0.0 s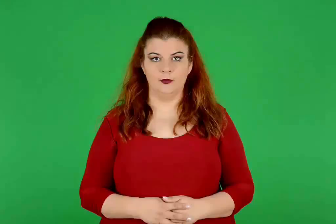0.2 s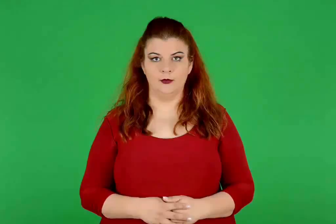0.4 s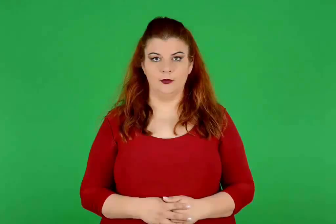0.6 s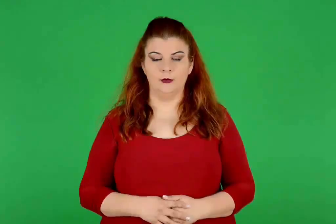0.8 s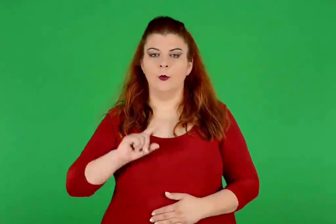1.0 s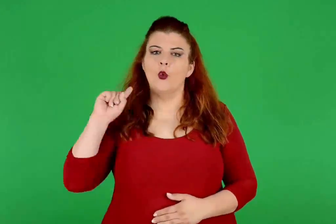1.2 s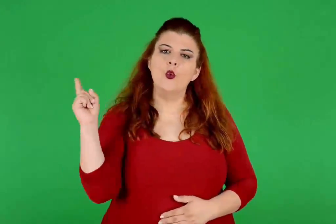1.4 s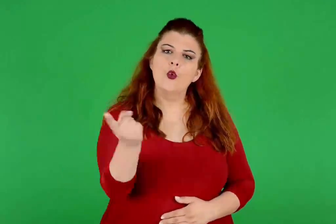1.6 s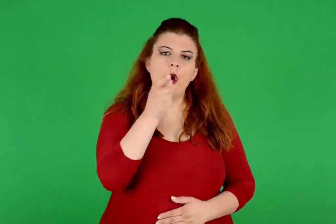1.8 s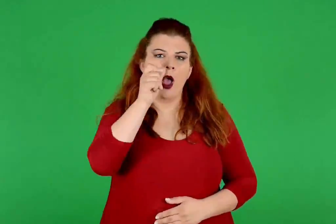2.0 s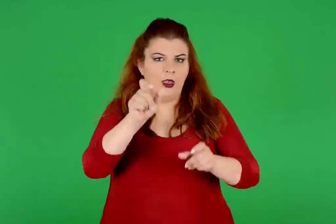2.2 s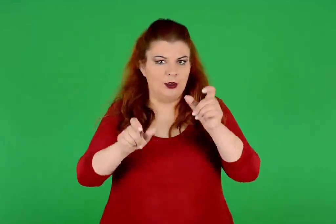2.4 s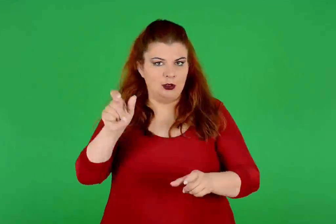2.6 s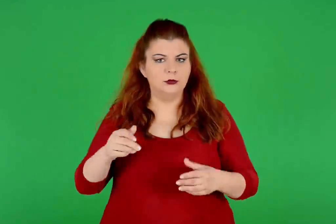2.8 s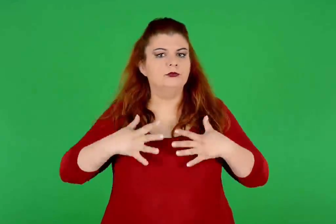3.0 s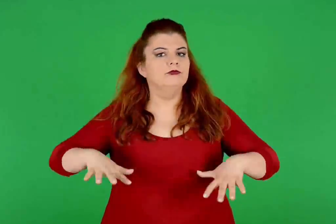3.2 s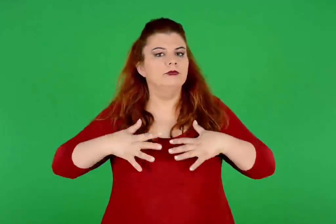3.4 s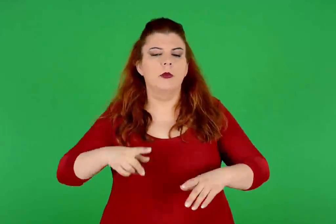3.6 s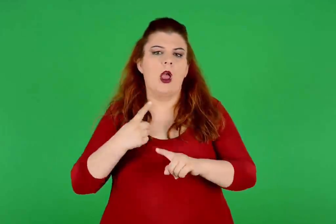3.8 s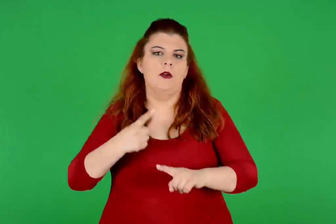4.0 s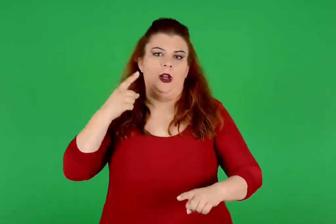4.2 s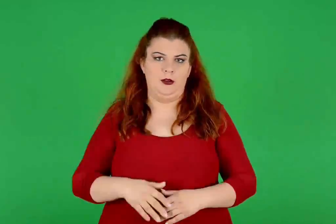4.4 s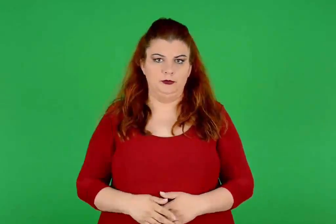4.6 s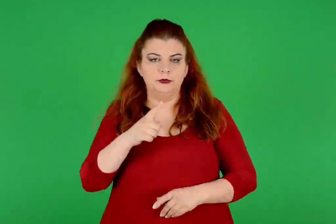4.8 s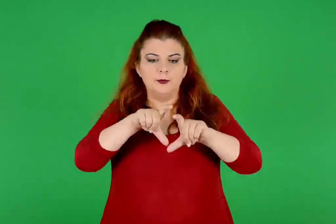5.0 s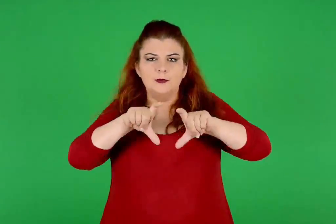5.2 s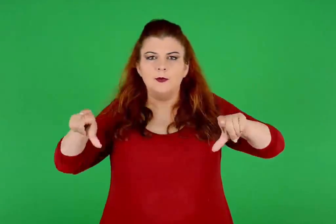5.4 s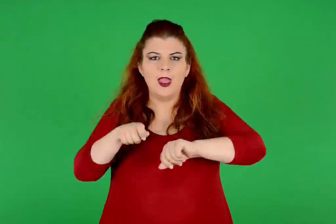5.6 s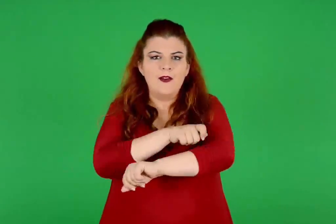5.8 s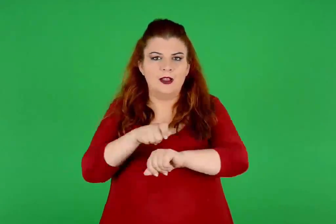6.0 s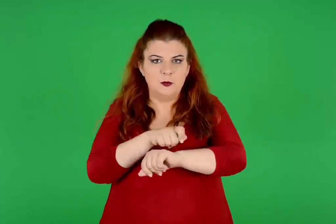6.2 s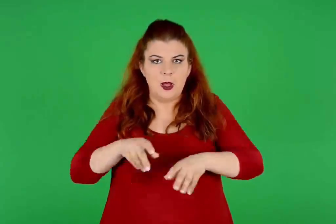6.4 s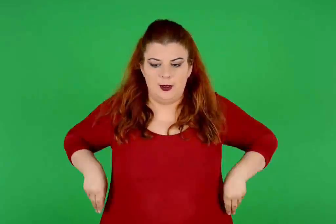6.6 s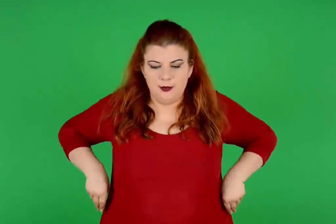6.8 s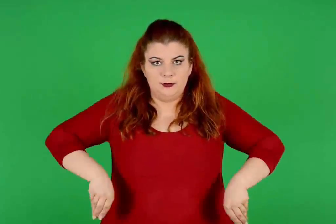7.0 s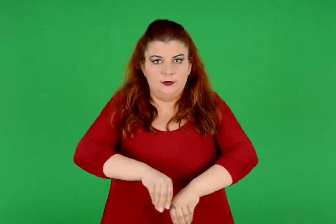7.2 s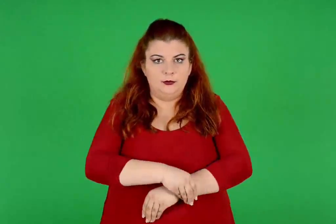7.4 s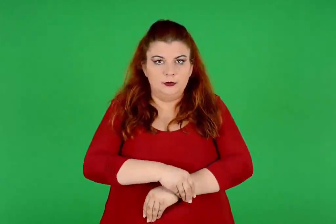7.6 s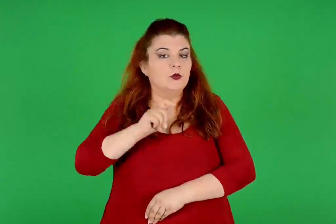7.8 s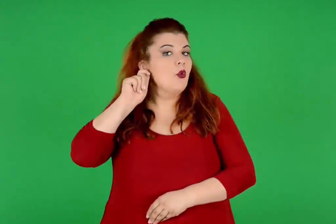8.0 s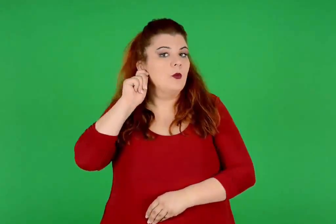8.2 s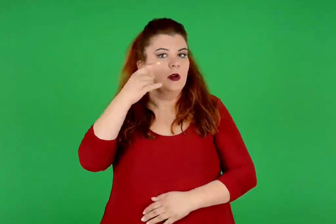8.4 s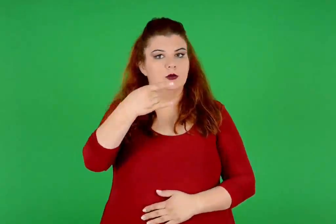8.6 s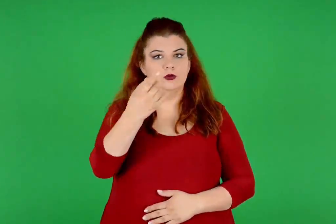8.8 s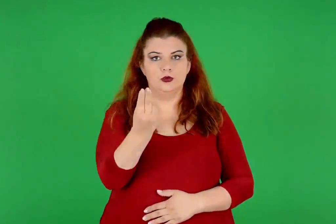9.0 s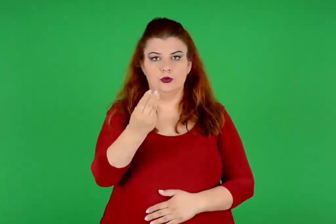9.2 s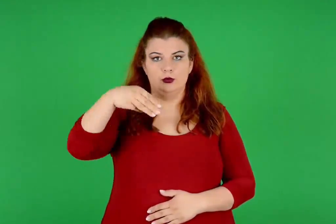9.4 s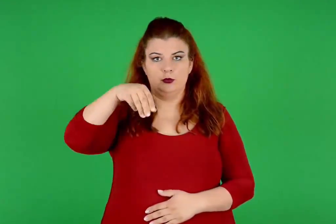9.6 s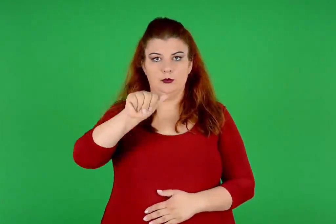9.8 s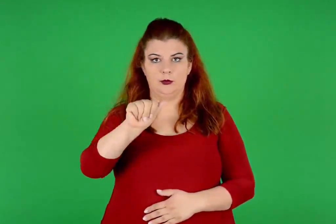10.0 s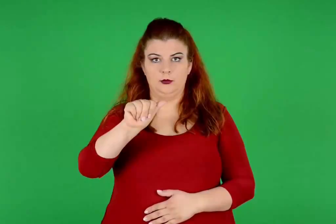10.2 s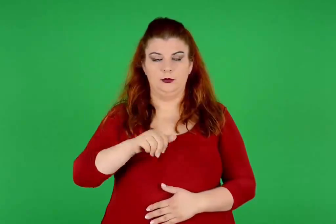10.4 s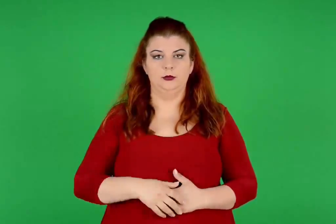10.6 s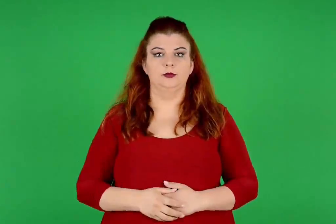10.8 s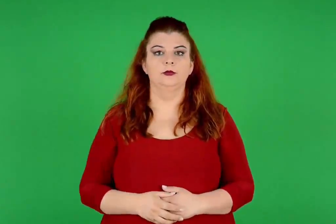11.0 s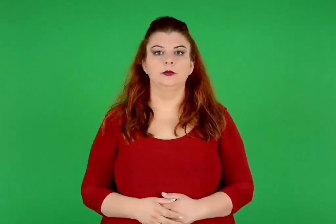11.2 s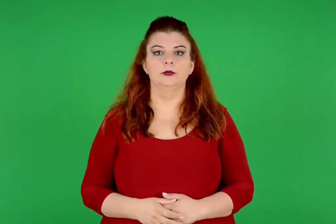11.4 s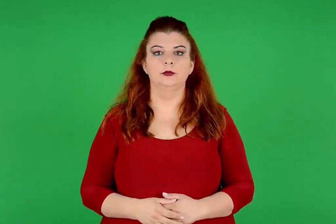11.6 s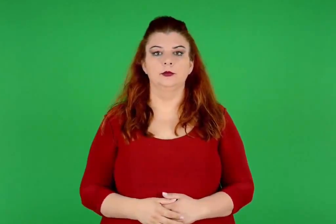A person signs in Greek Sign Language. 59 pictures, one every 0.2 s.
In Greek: όλοι οι άνδρες ντύνονταν απλά. φορούσαν ένα μόνο μικρό ύφασμα τυλιγμένο γύρω από τη μέση τους , που λέγεται ζώμα
